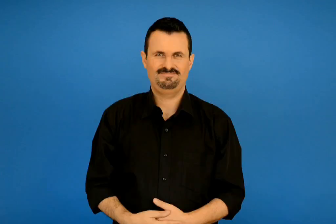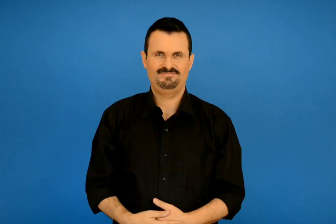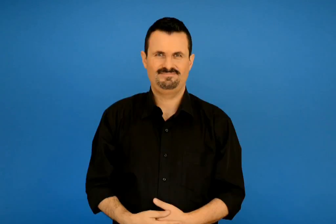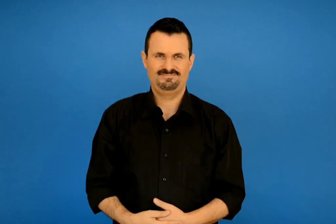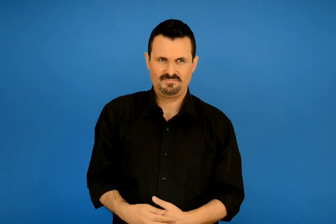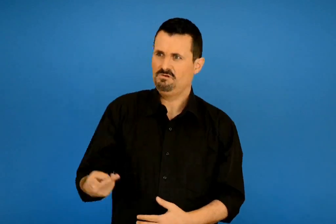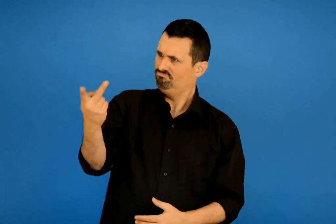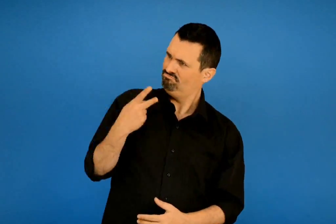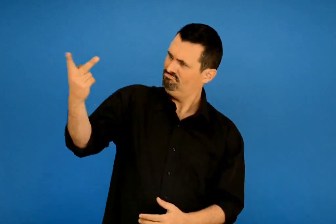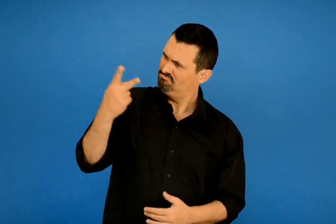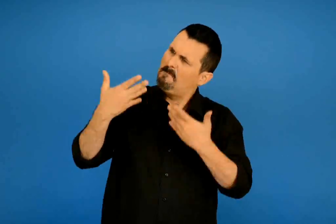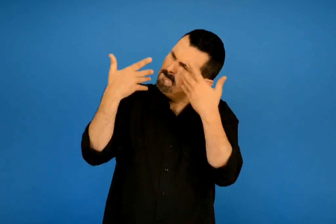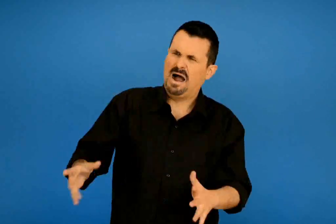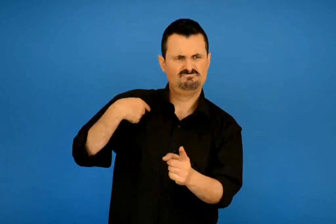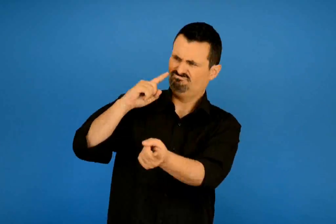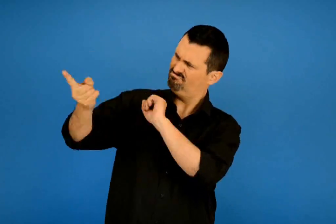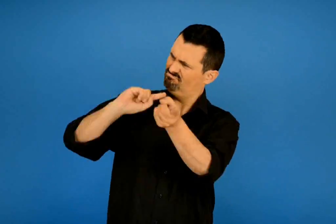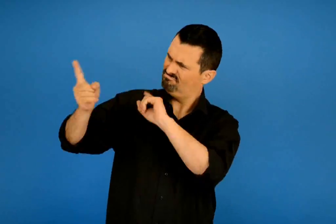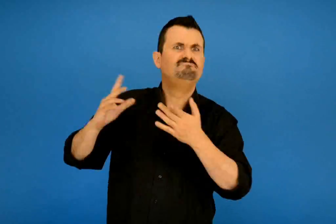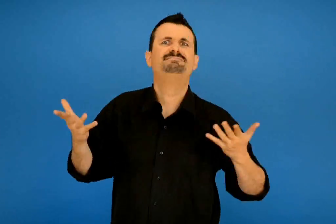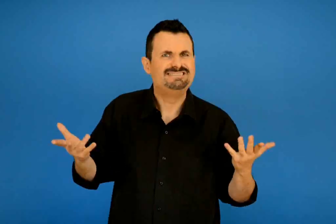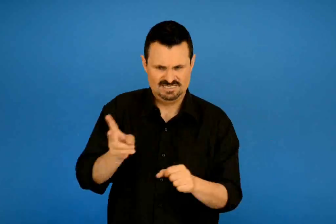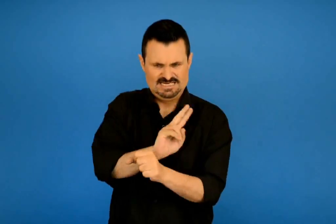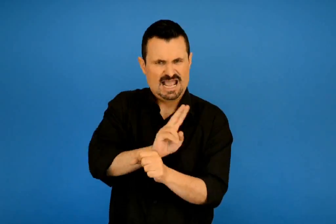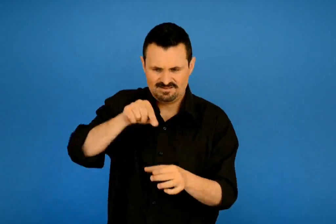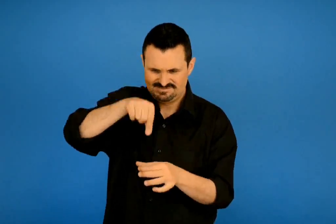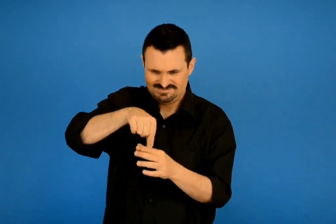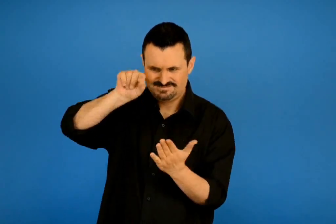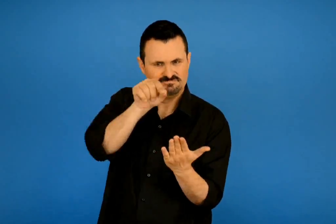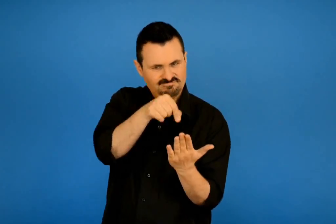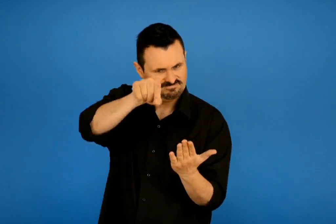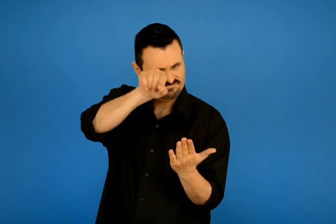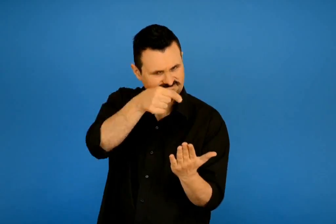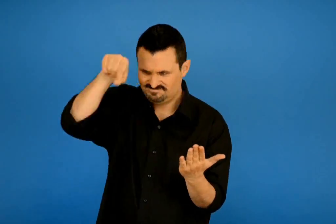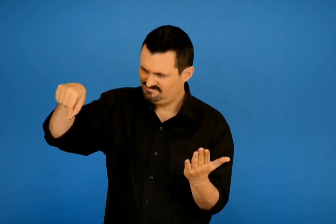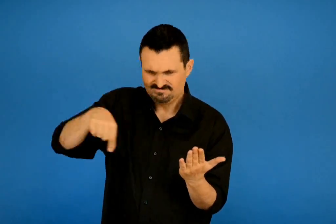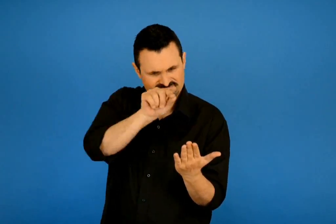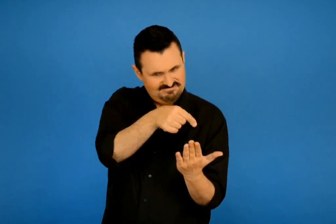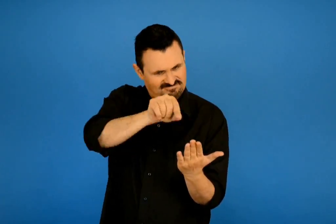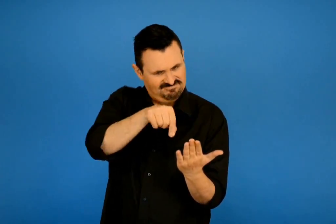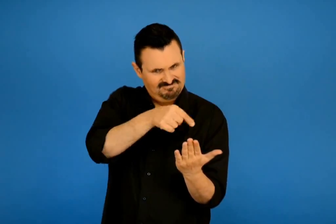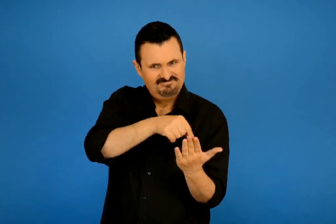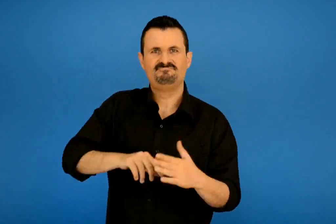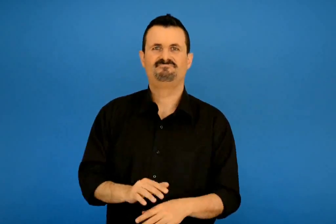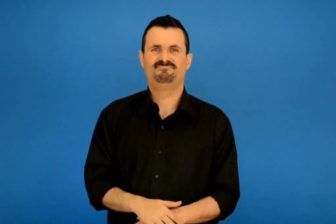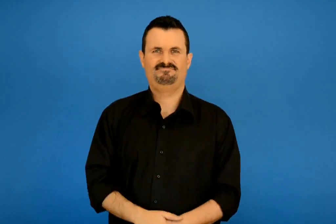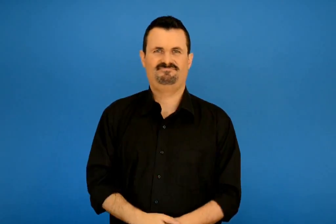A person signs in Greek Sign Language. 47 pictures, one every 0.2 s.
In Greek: συμφωνία του ωχ κάνει με χαρτί και με μελάνι
